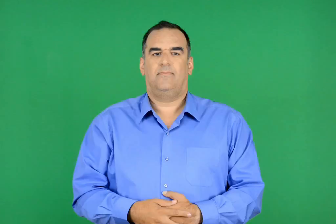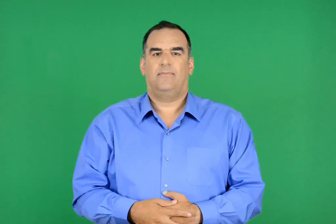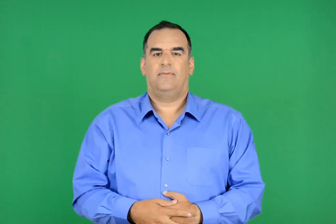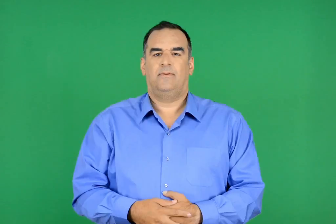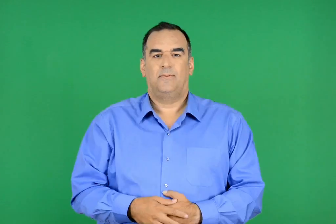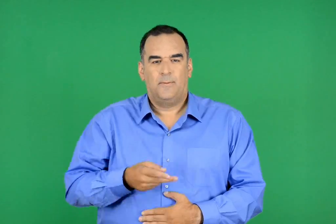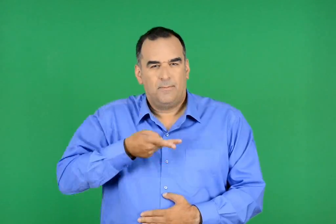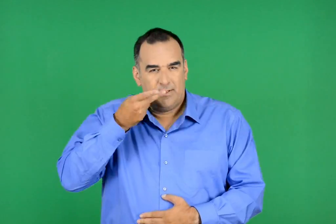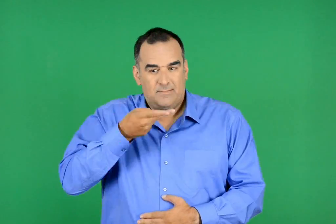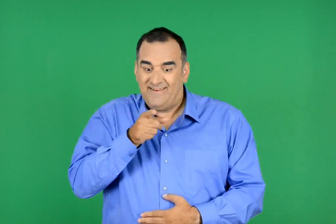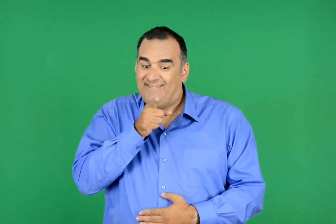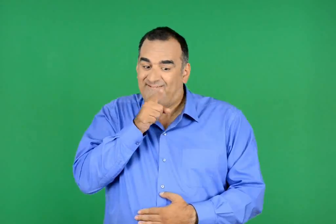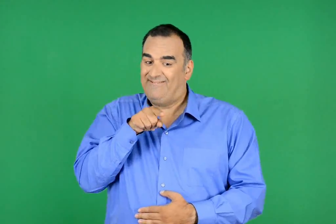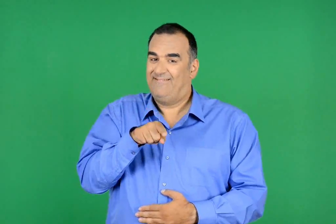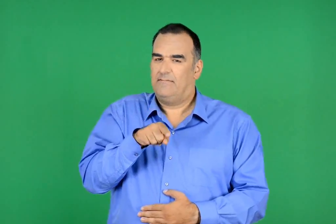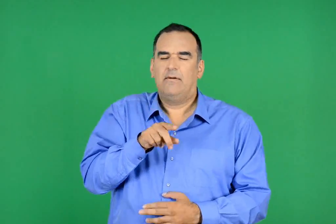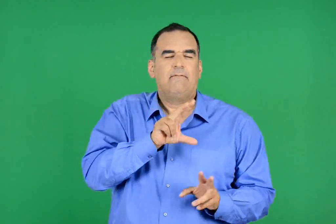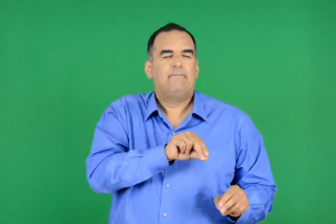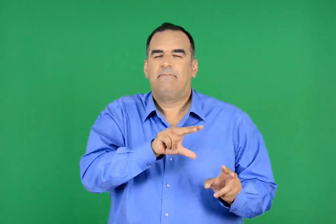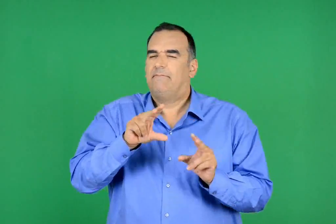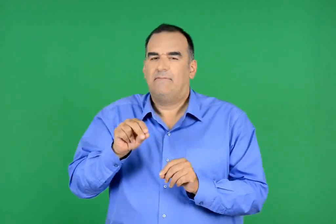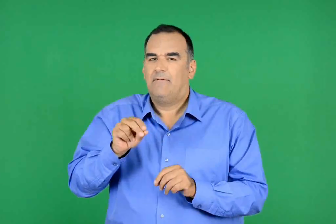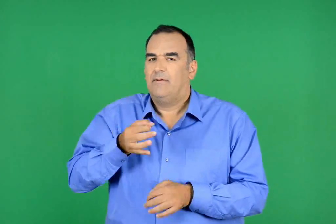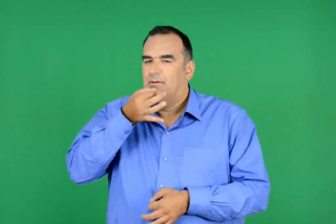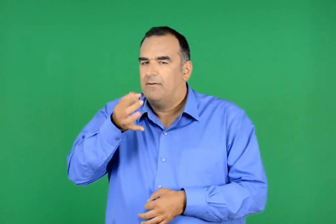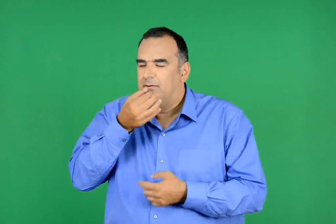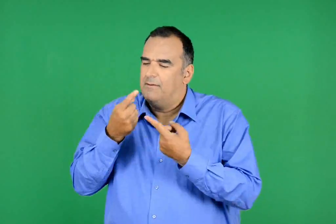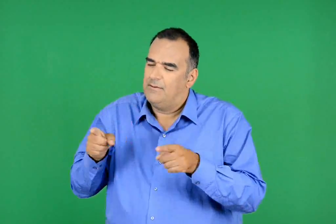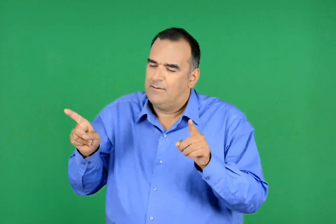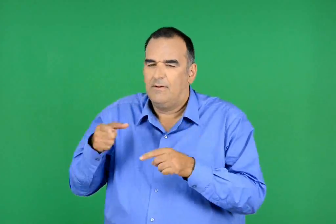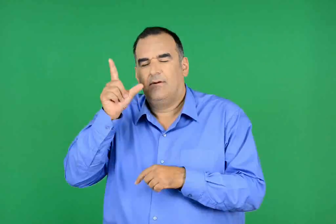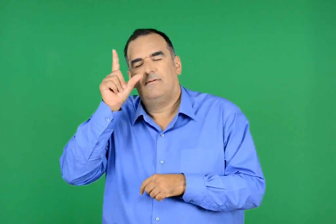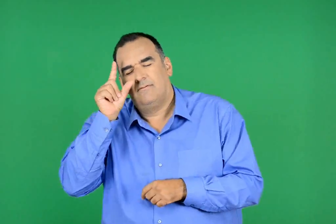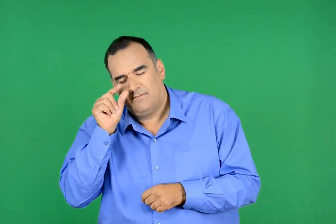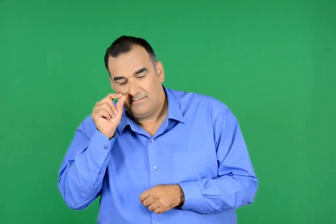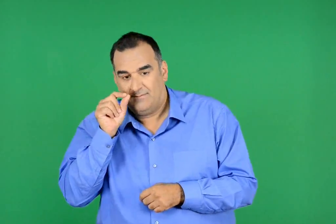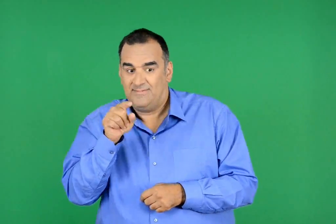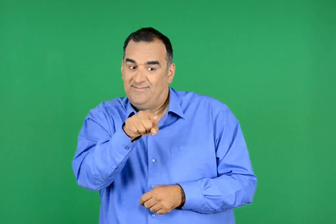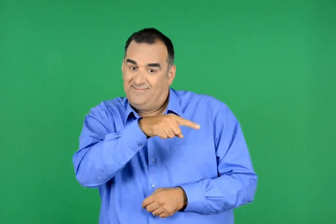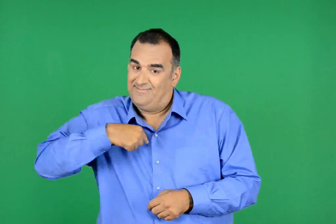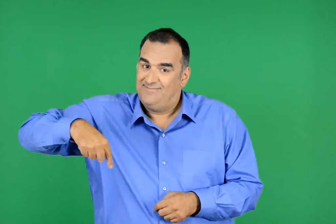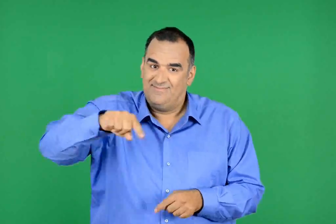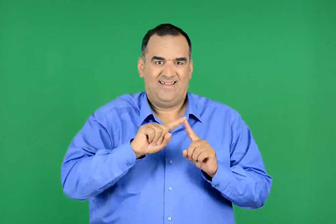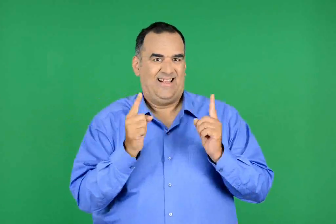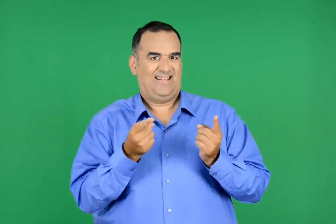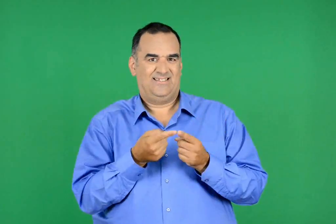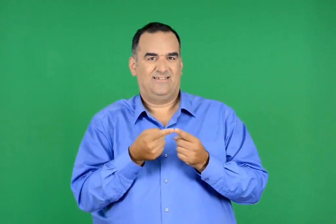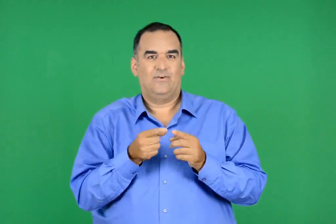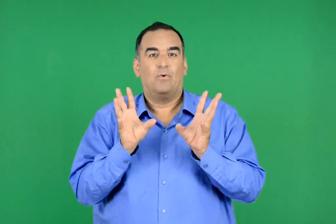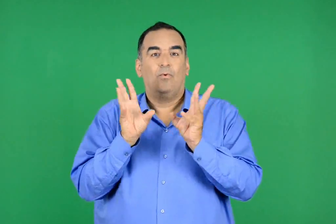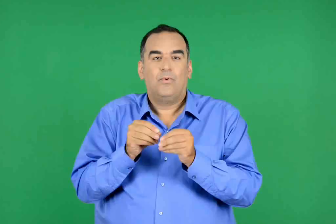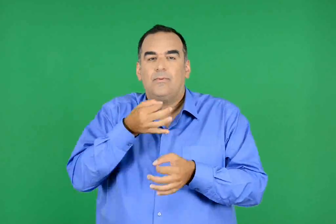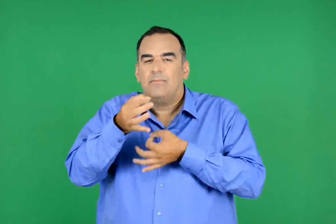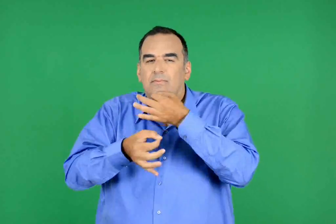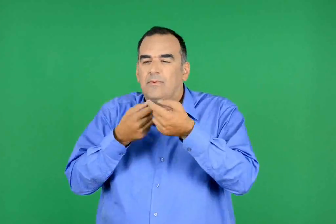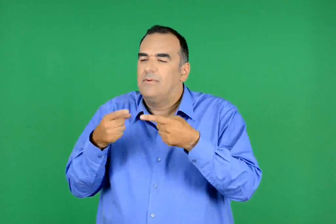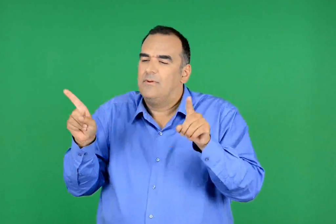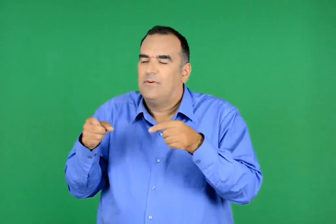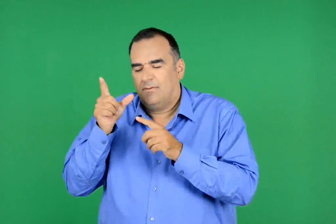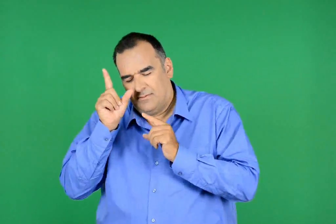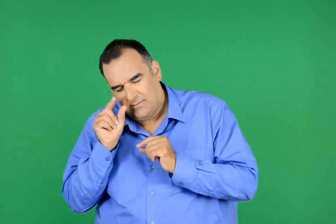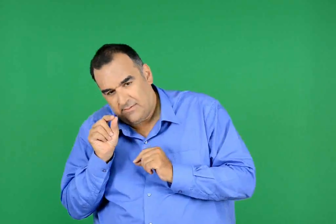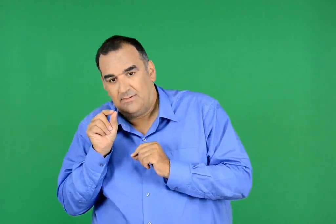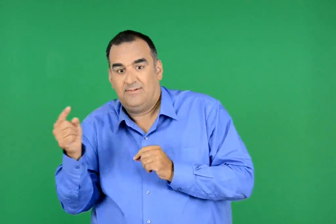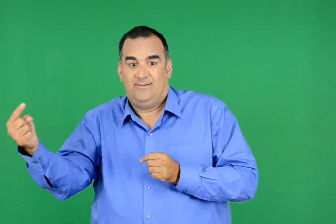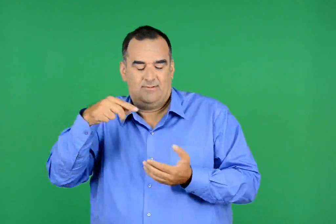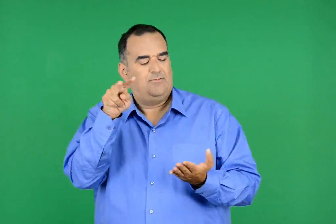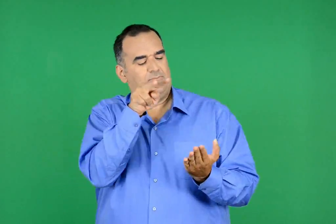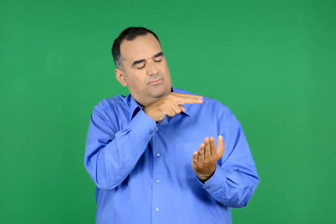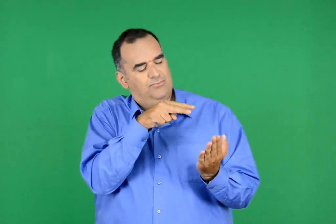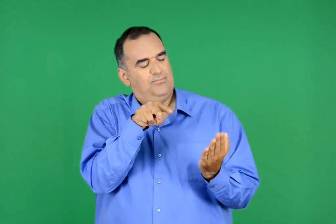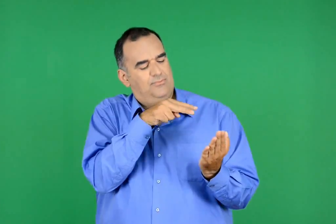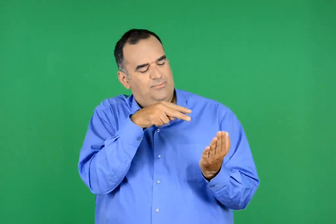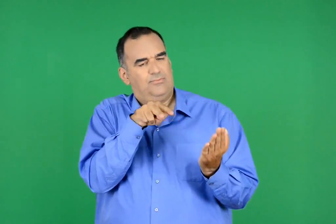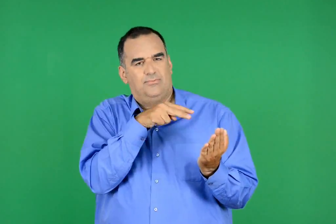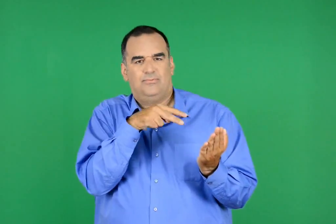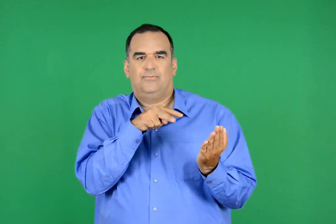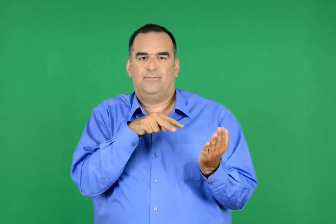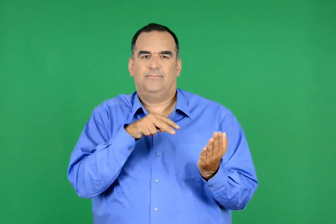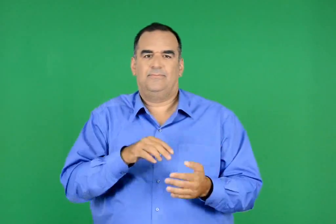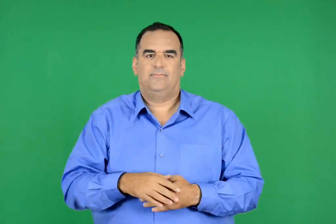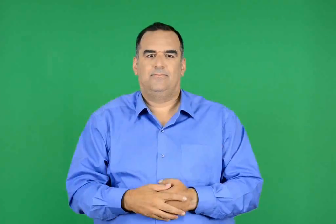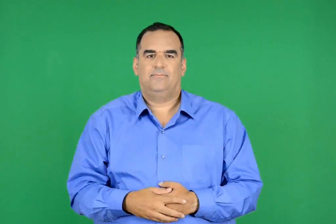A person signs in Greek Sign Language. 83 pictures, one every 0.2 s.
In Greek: τι αισθάνεται η μητέρα όταν βλέπει το κοιμισμένο παιδί της ;
